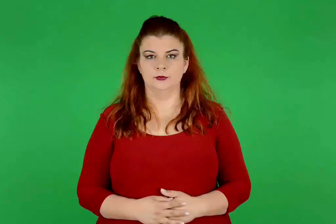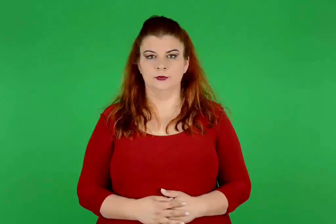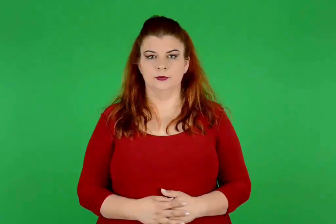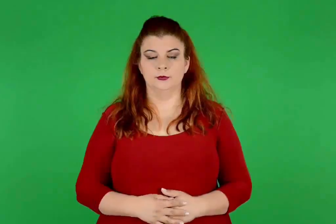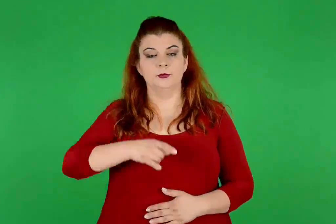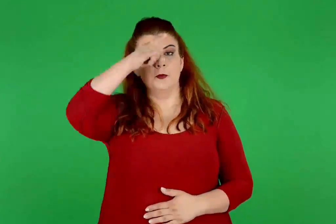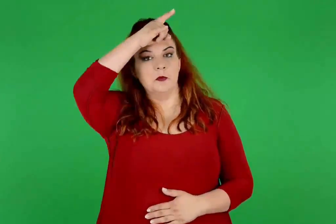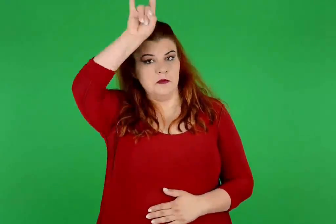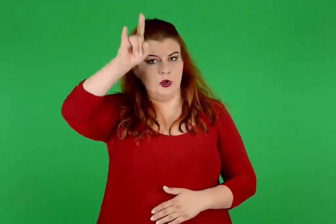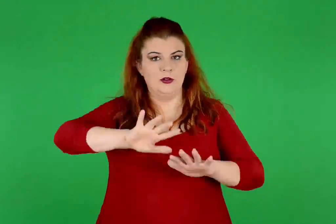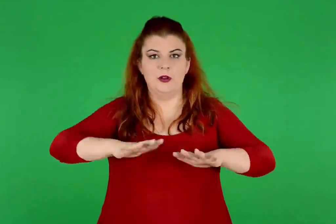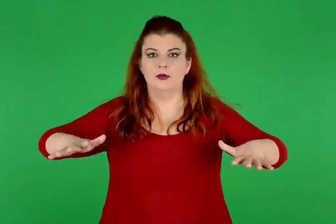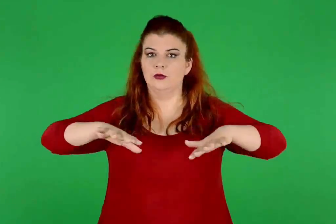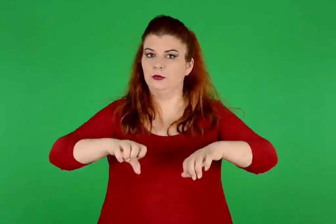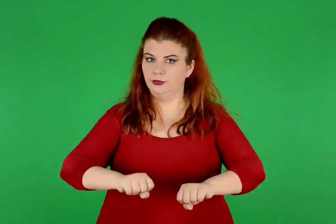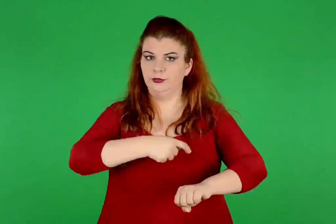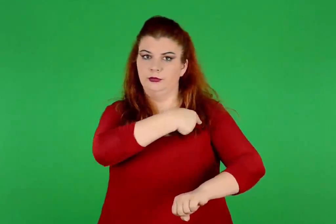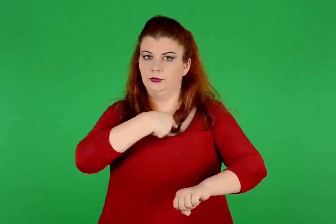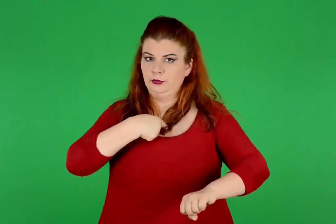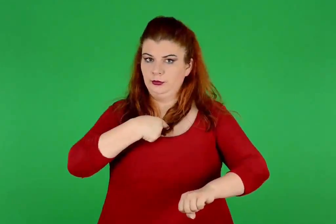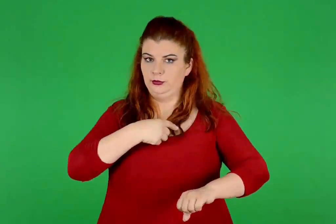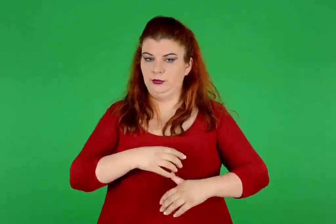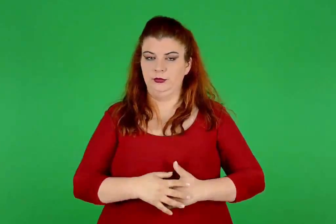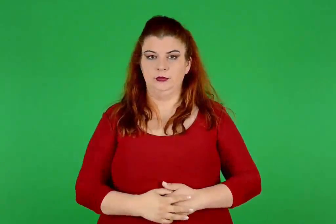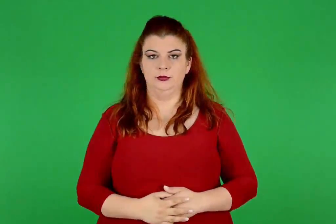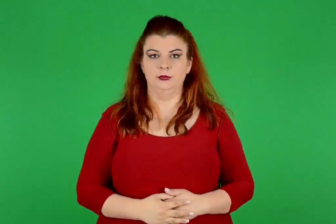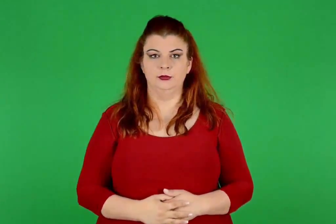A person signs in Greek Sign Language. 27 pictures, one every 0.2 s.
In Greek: η μινωική θαλασσοκρατία
